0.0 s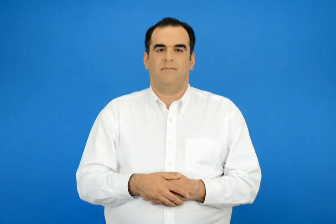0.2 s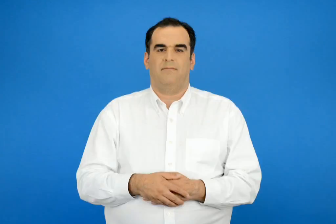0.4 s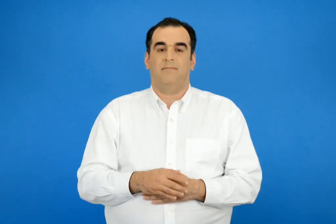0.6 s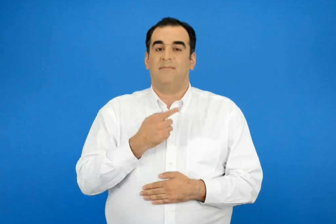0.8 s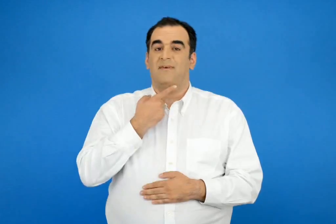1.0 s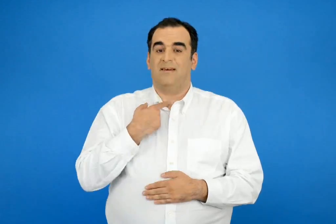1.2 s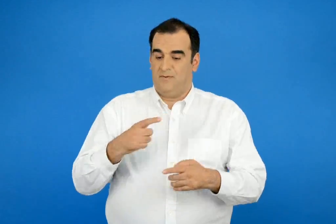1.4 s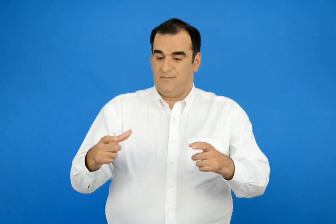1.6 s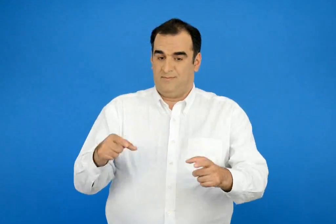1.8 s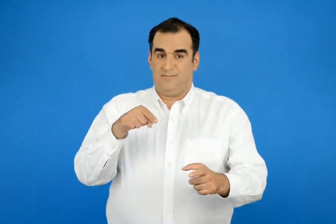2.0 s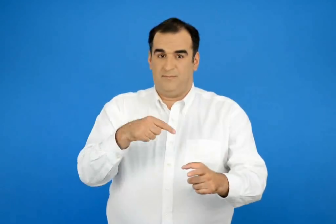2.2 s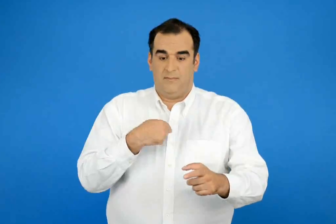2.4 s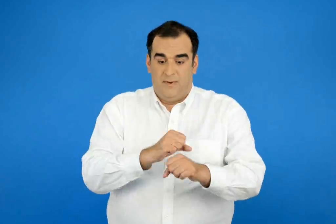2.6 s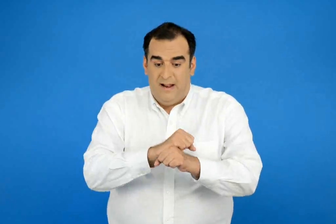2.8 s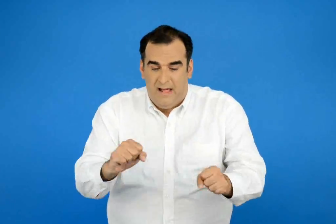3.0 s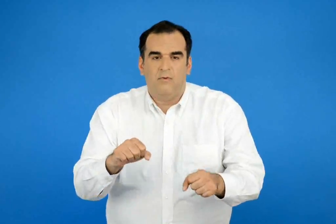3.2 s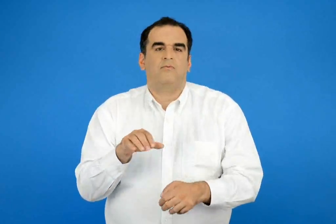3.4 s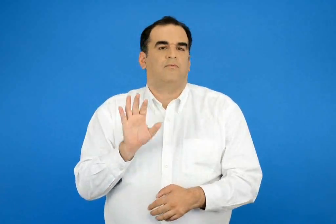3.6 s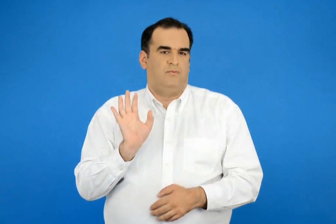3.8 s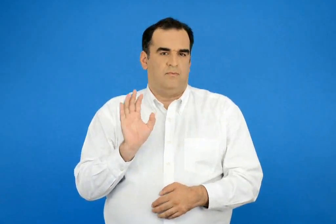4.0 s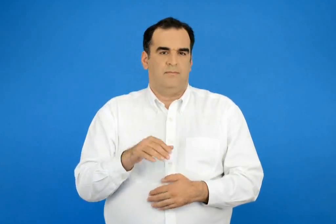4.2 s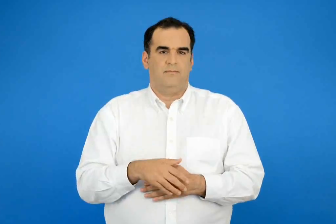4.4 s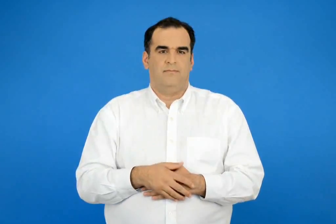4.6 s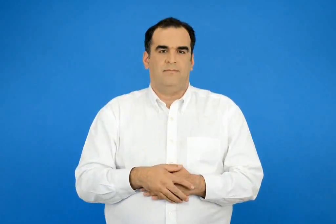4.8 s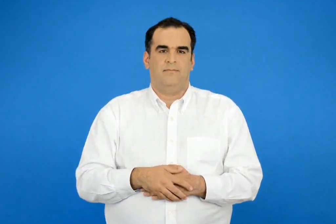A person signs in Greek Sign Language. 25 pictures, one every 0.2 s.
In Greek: δε χαλάω το γλυκό μου
